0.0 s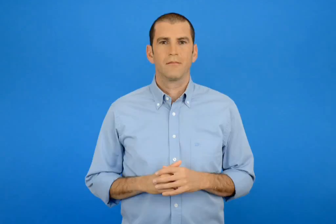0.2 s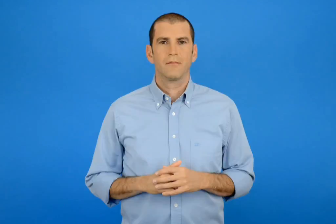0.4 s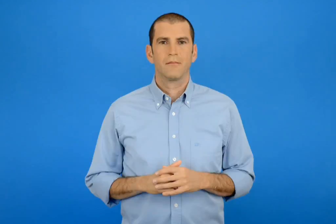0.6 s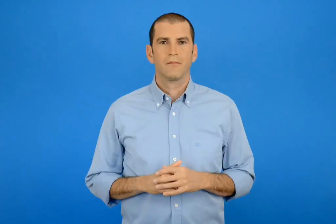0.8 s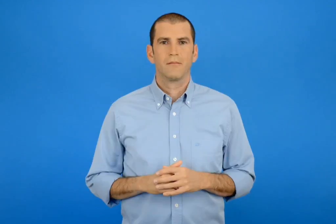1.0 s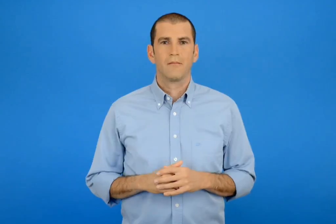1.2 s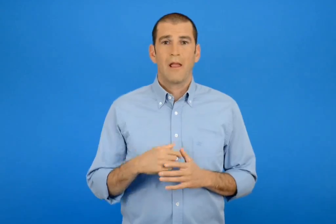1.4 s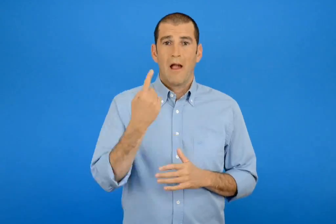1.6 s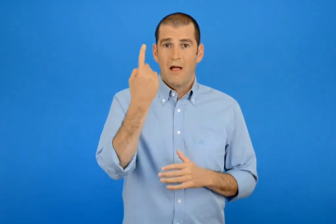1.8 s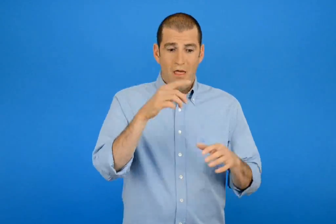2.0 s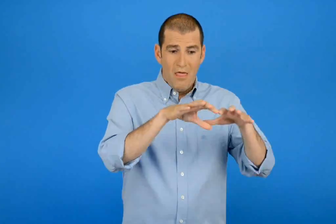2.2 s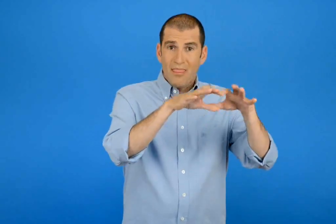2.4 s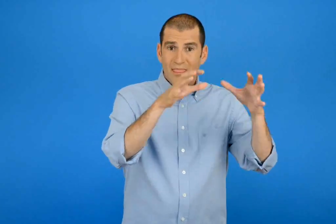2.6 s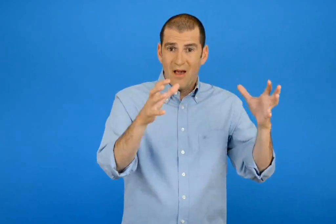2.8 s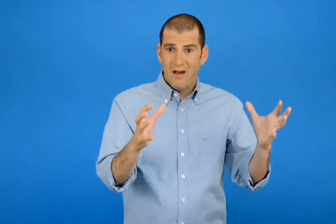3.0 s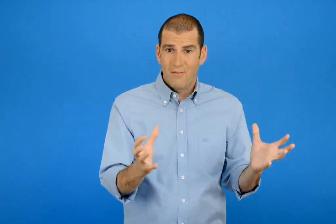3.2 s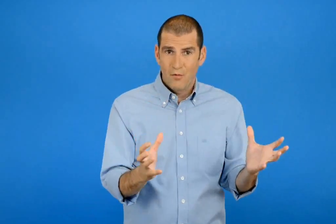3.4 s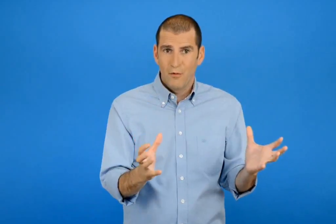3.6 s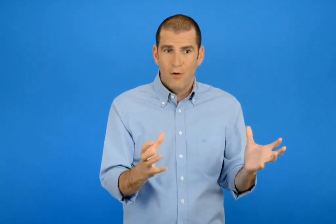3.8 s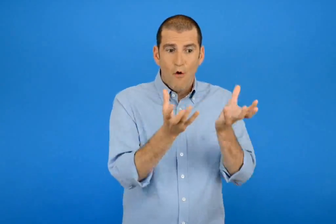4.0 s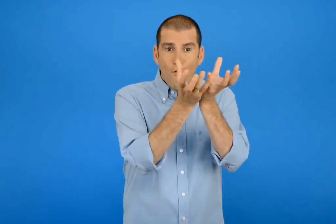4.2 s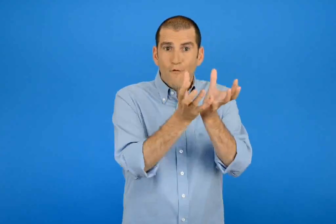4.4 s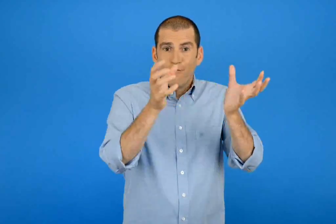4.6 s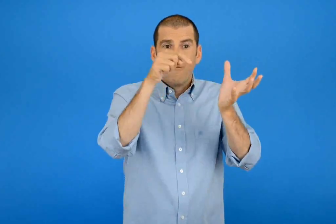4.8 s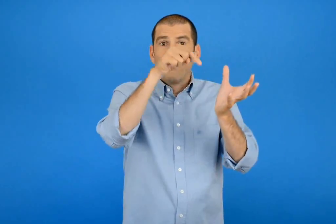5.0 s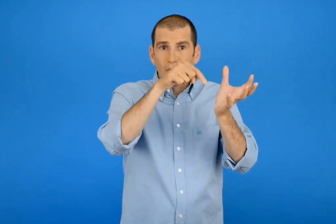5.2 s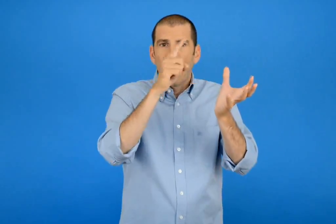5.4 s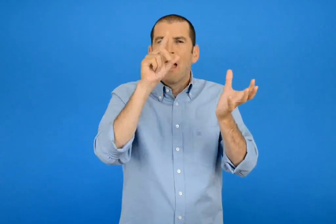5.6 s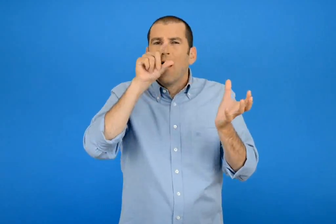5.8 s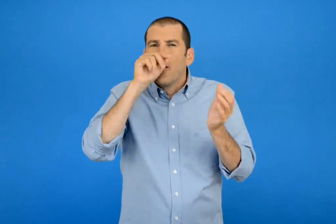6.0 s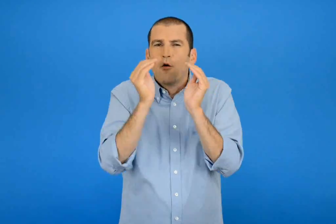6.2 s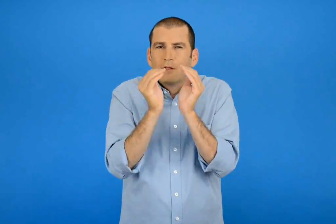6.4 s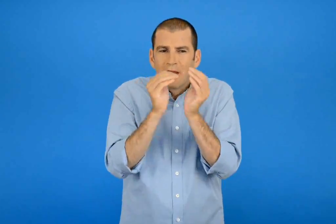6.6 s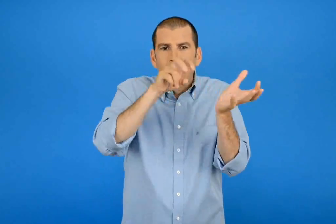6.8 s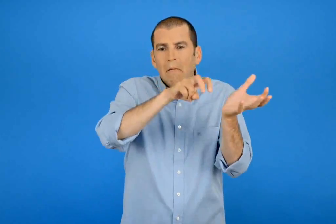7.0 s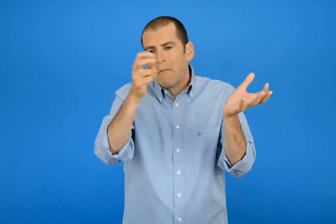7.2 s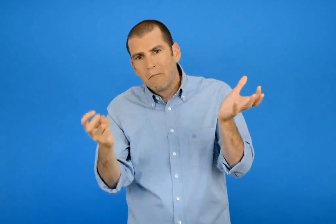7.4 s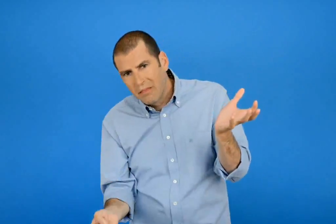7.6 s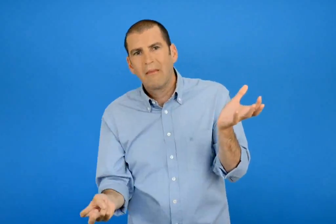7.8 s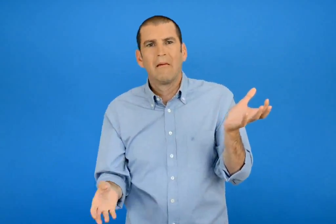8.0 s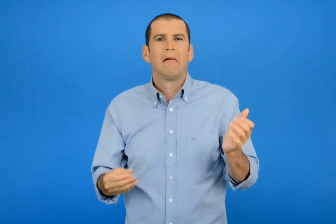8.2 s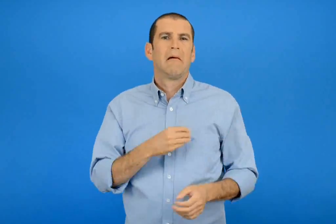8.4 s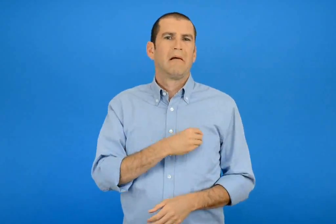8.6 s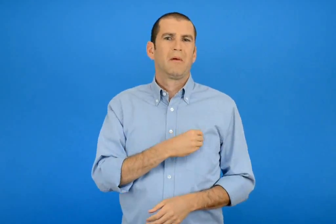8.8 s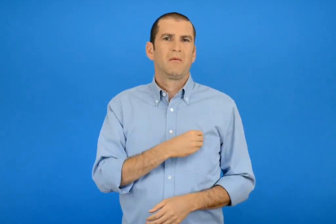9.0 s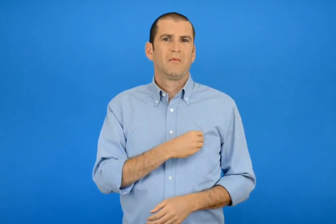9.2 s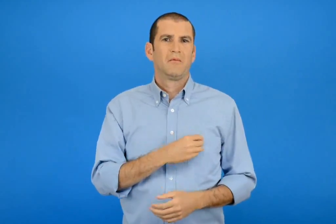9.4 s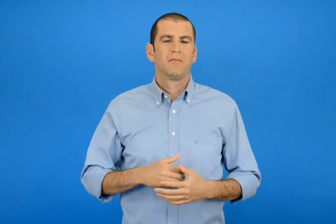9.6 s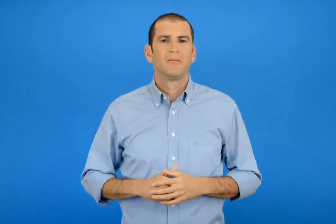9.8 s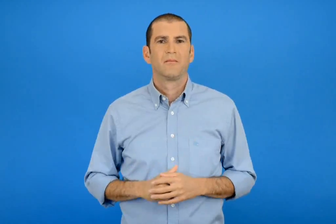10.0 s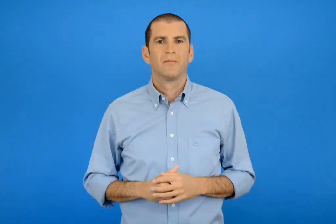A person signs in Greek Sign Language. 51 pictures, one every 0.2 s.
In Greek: στο χώμα διπλά σε ένα θάμνο ήταν ένα κοτσυφάκι το καημένο είχε πέσει από τη φωλιά του
